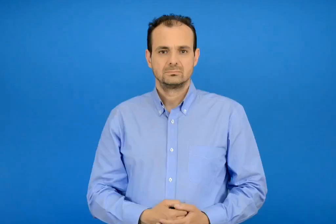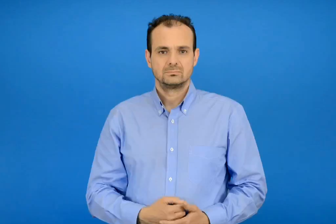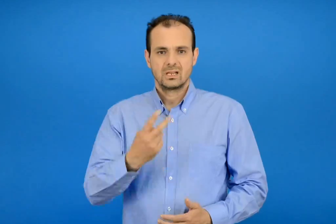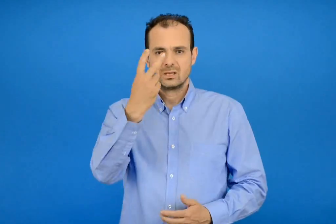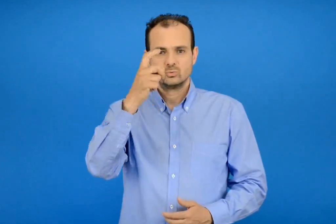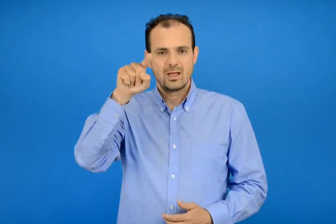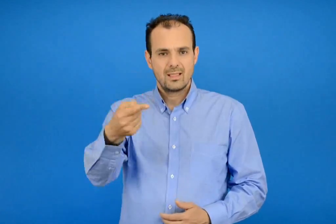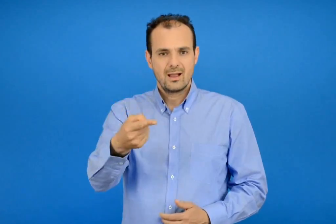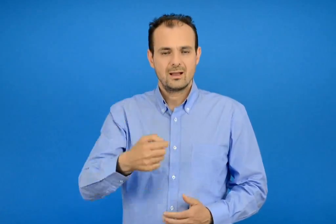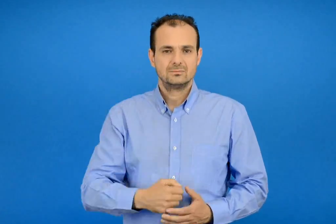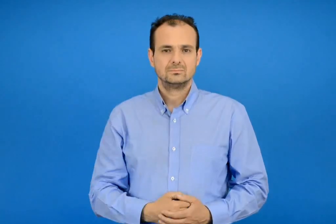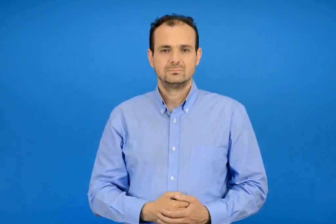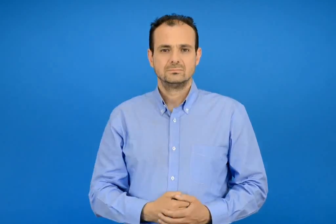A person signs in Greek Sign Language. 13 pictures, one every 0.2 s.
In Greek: είκοσι εννέα
